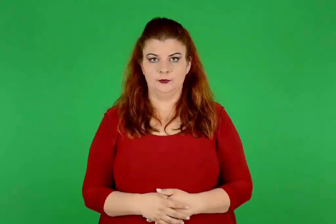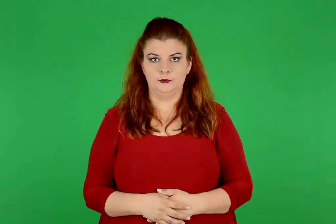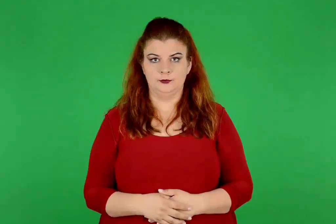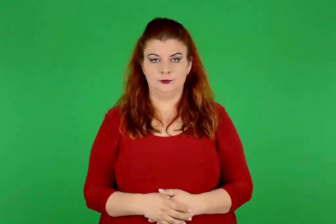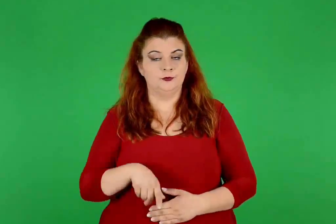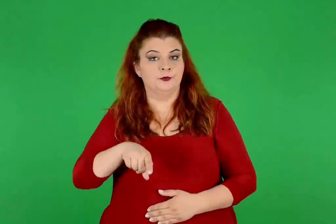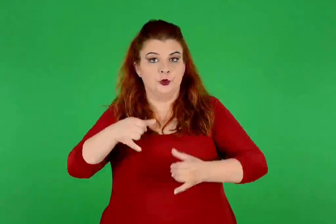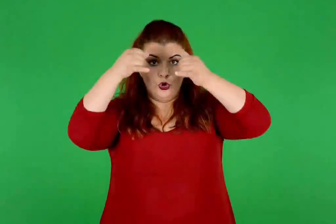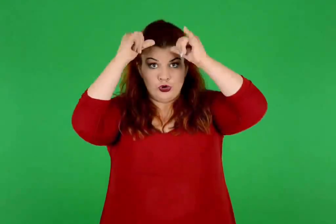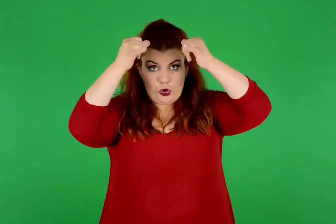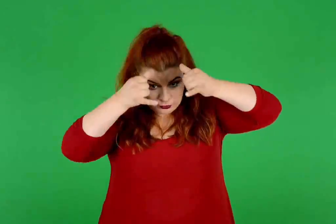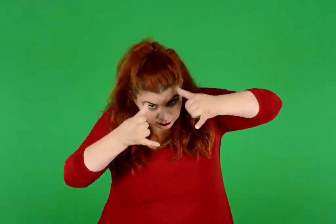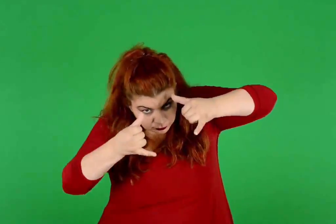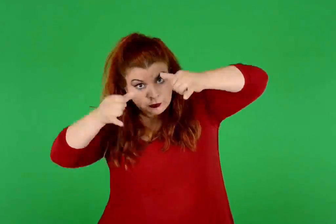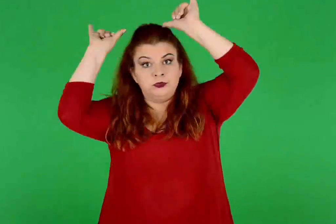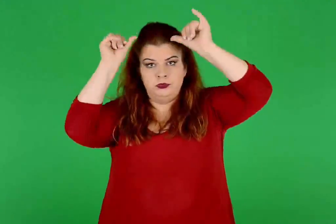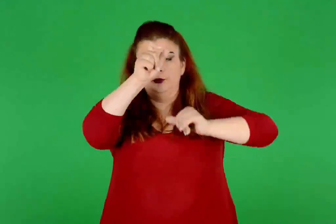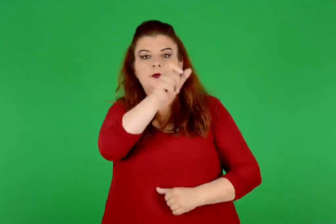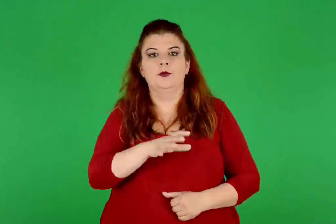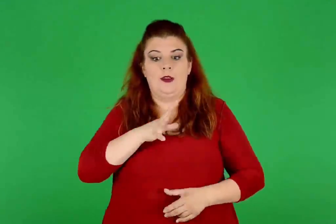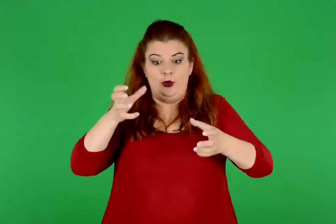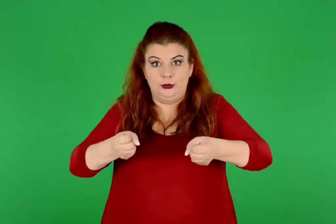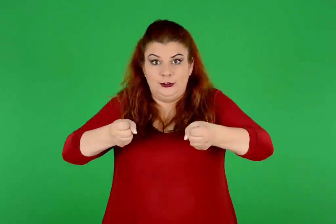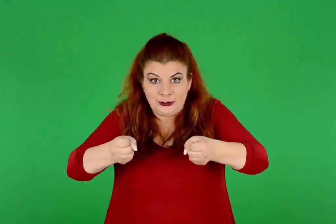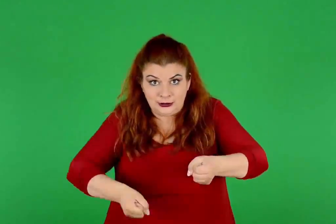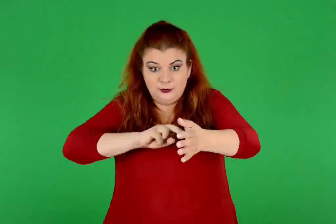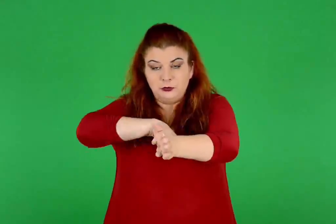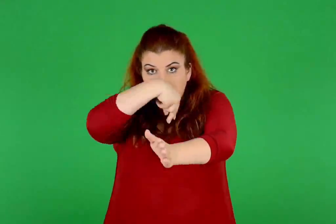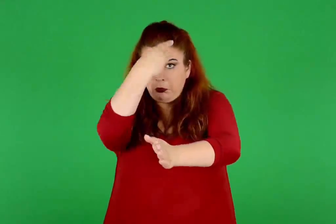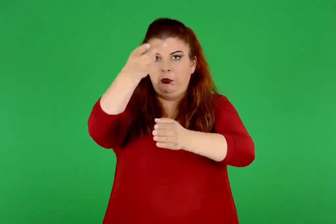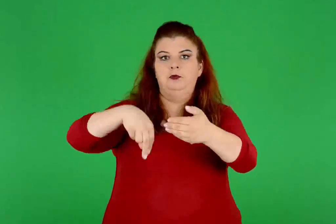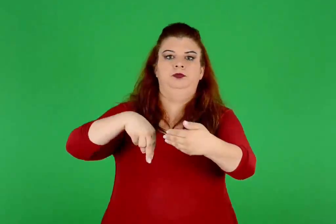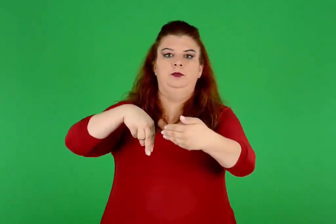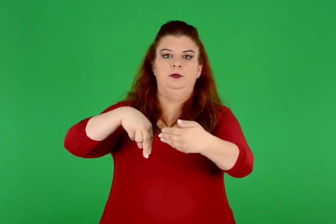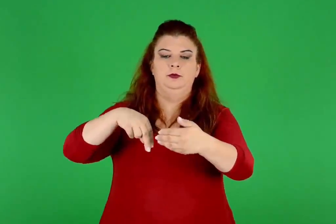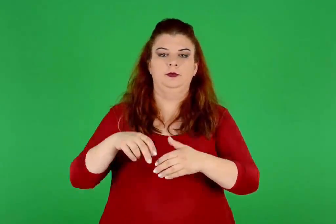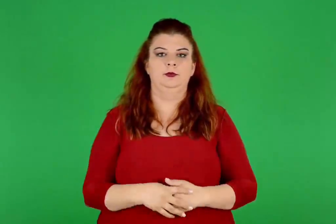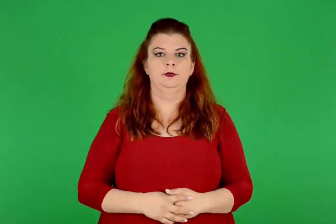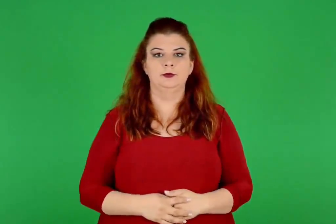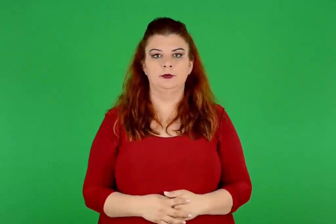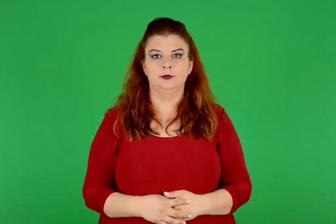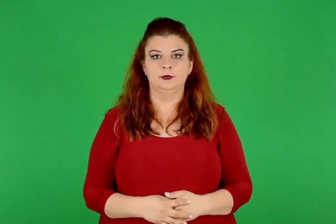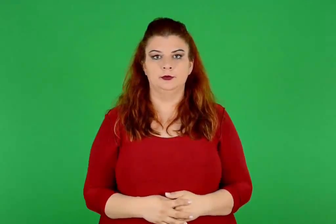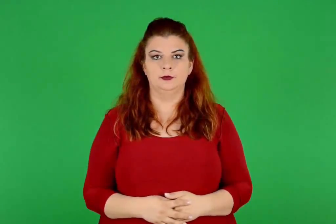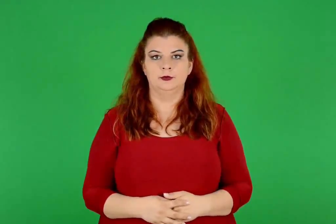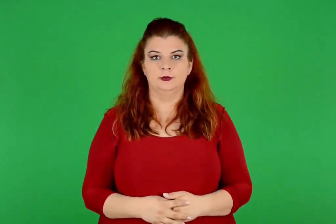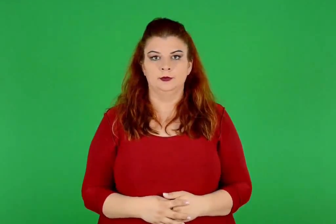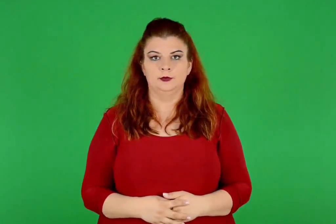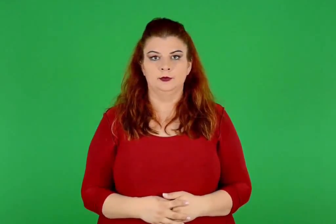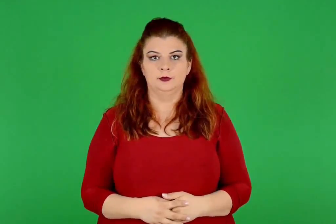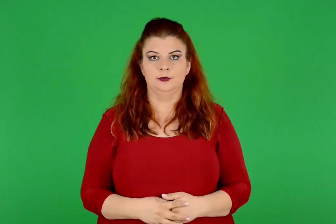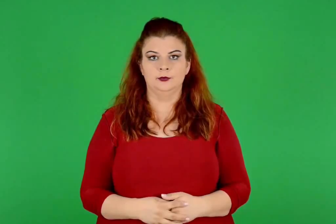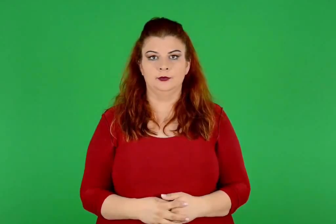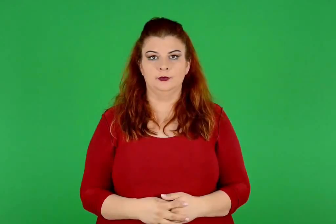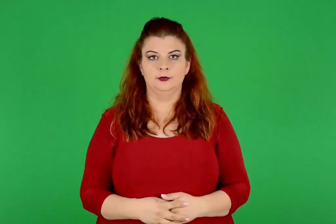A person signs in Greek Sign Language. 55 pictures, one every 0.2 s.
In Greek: το ζώο τίναζε το κεφάλι προς τα πάνω κι ο ακροβάτης με ένα πήδημα βρισκόταν όρθιος πίσω του
